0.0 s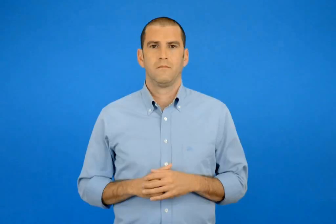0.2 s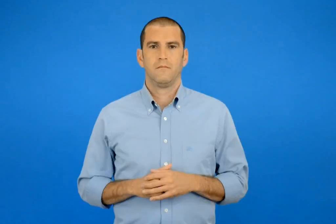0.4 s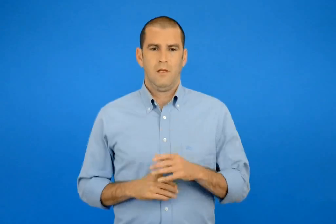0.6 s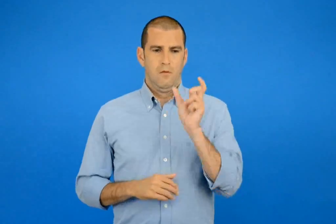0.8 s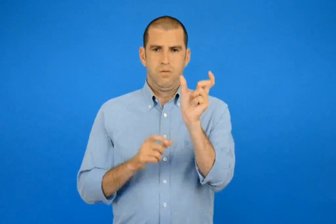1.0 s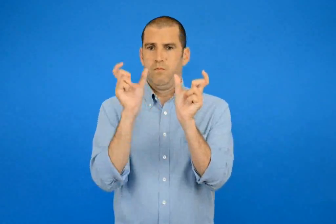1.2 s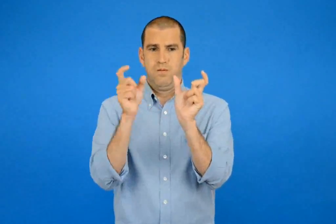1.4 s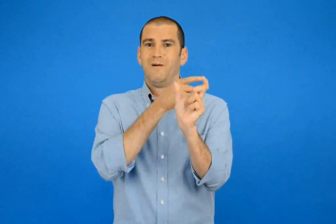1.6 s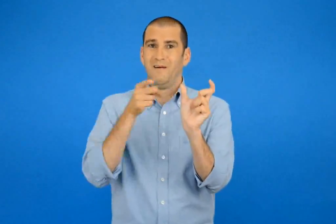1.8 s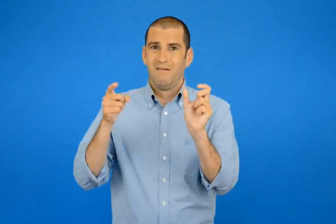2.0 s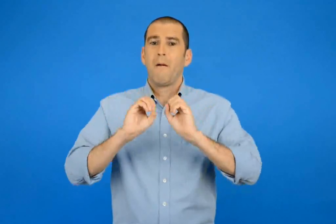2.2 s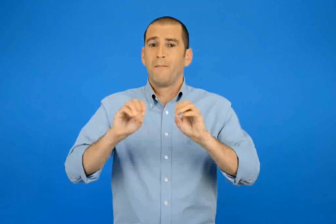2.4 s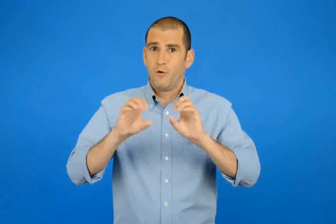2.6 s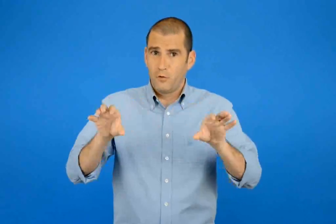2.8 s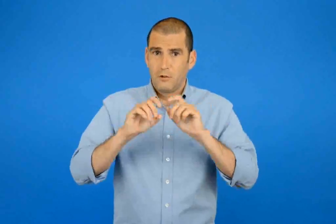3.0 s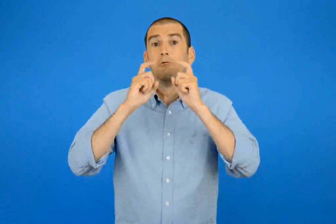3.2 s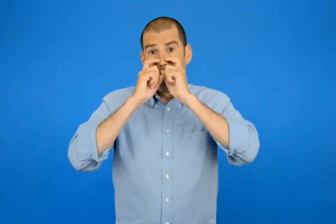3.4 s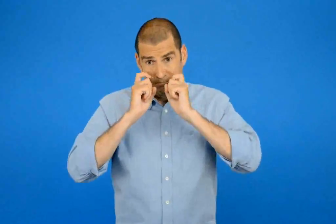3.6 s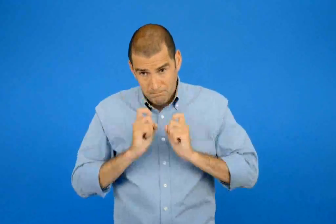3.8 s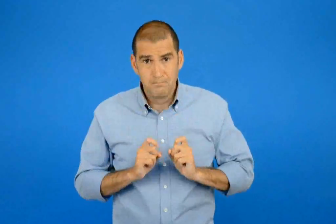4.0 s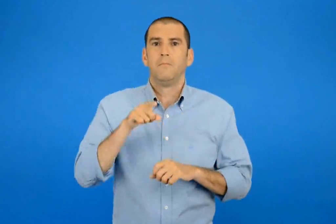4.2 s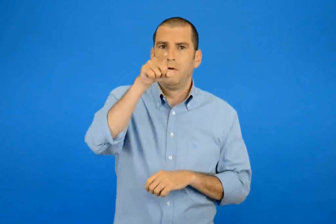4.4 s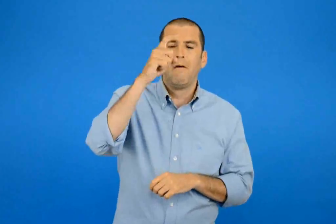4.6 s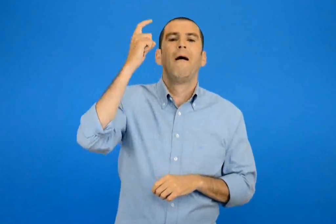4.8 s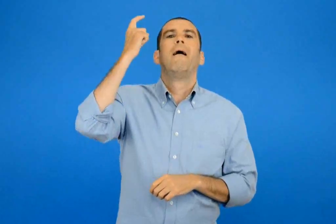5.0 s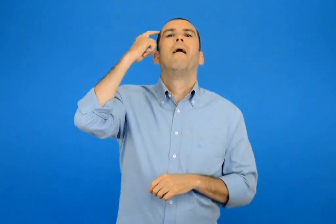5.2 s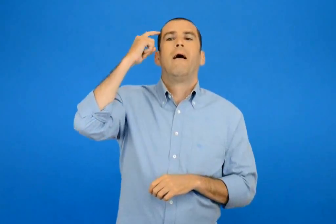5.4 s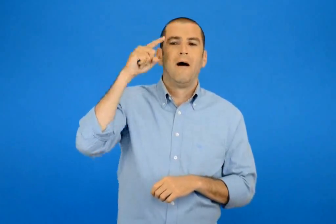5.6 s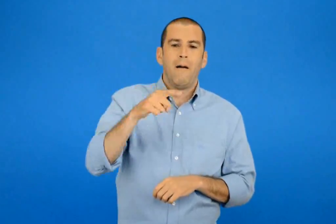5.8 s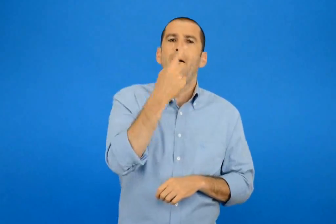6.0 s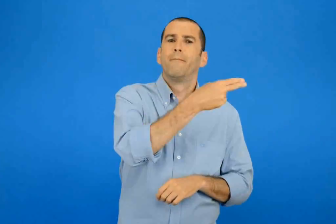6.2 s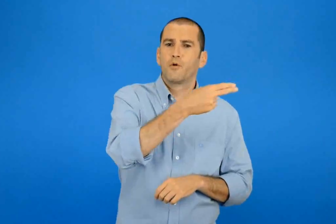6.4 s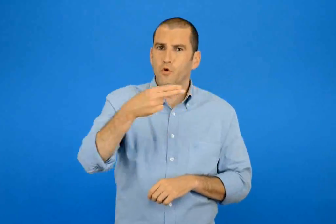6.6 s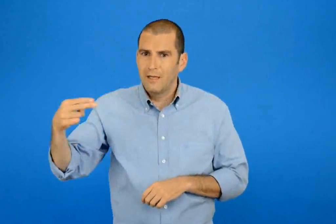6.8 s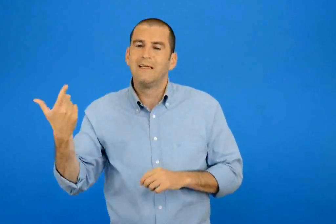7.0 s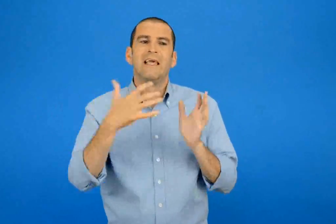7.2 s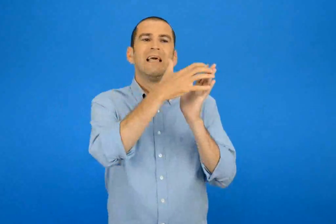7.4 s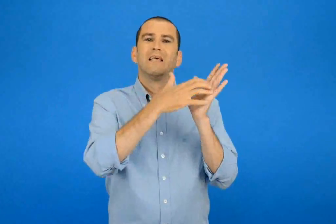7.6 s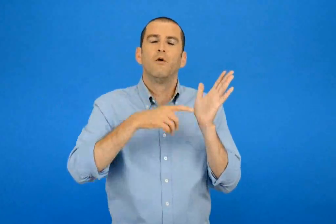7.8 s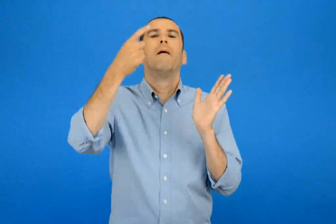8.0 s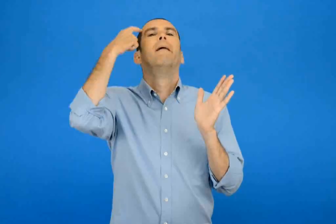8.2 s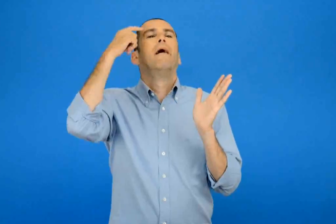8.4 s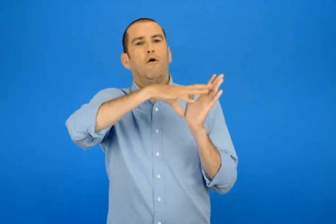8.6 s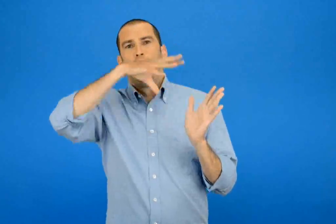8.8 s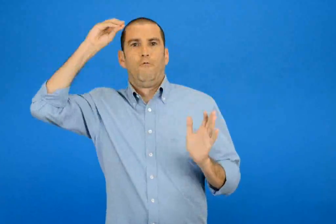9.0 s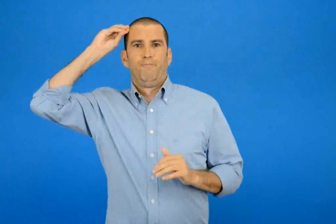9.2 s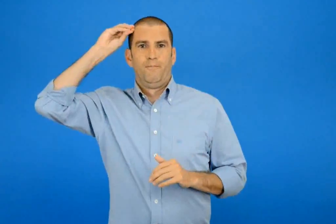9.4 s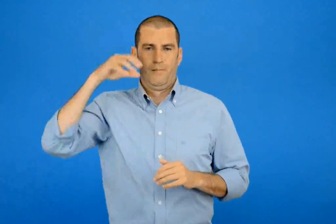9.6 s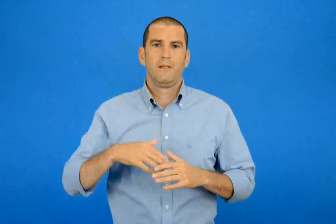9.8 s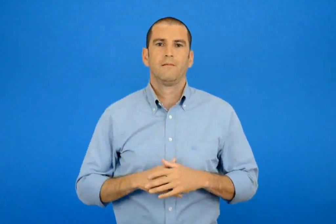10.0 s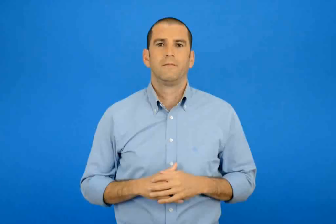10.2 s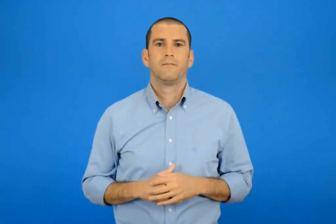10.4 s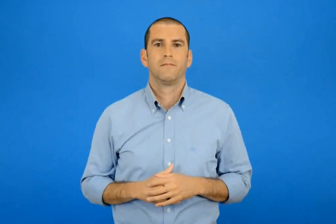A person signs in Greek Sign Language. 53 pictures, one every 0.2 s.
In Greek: οι πληροφορίες αυτές είναι απαραίτητες για να καταλάβεις μια πρόταση η ένα κείμενο
